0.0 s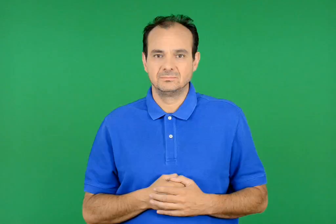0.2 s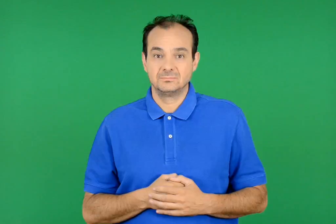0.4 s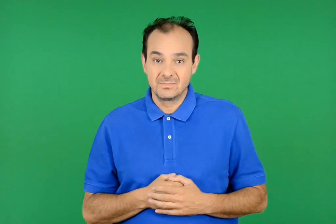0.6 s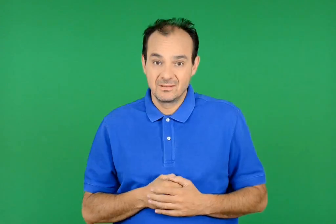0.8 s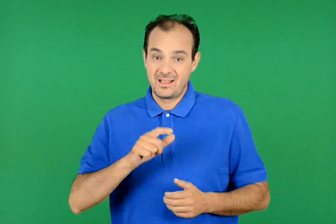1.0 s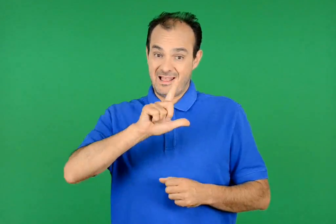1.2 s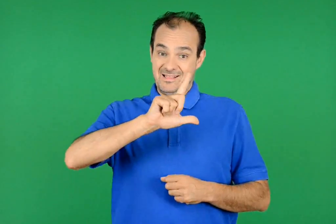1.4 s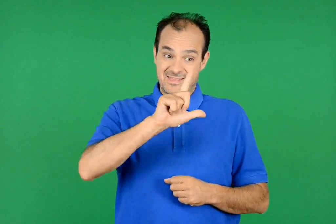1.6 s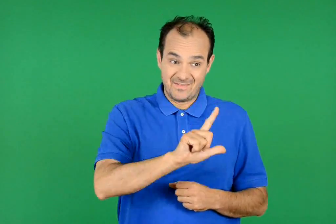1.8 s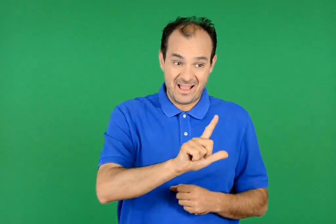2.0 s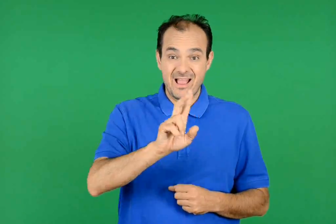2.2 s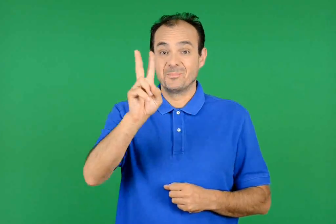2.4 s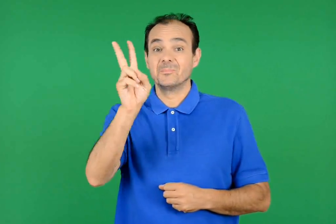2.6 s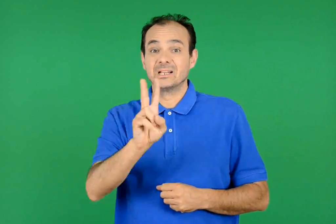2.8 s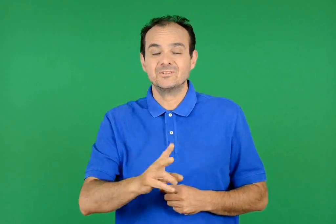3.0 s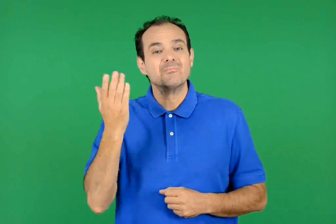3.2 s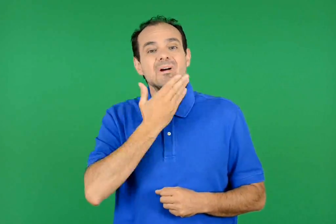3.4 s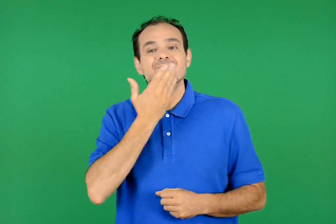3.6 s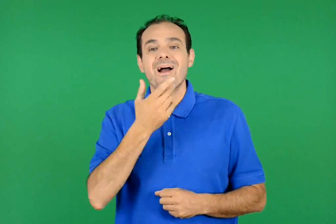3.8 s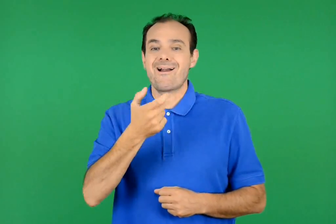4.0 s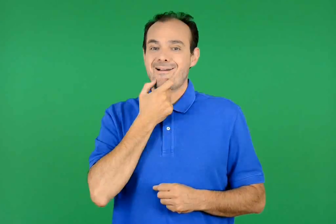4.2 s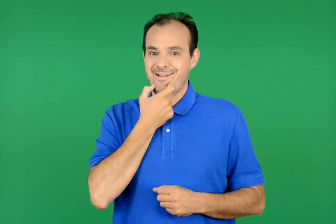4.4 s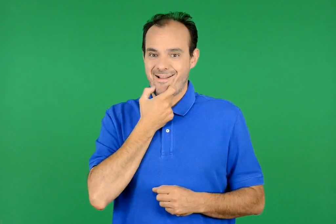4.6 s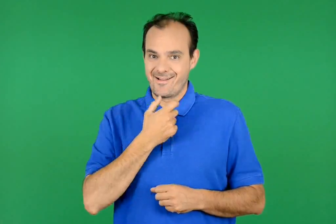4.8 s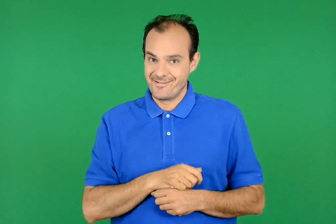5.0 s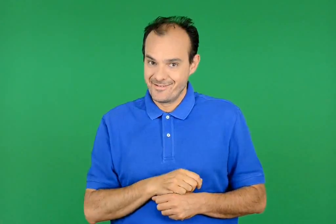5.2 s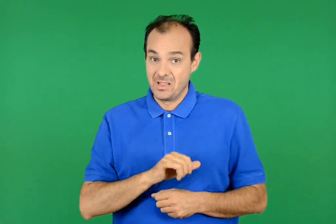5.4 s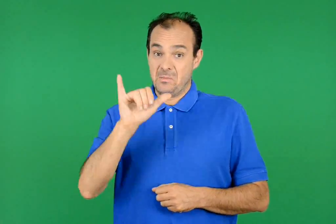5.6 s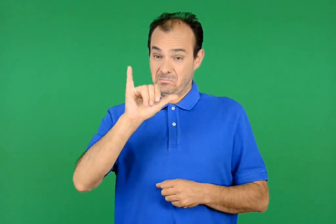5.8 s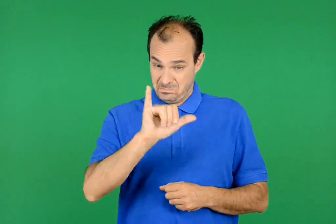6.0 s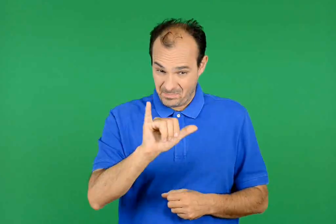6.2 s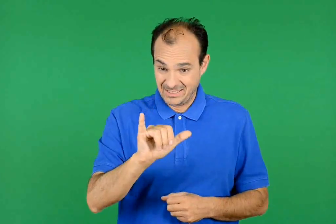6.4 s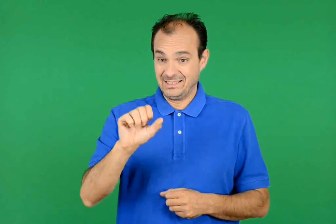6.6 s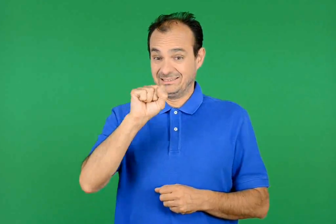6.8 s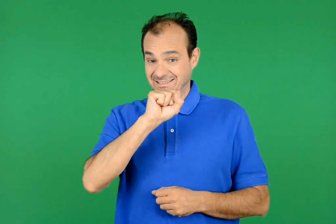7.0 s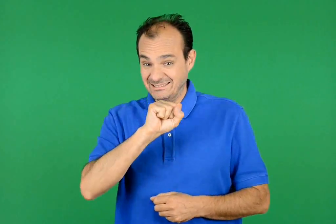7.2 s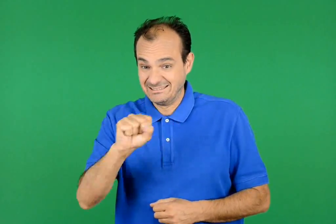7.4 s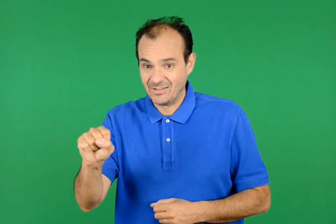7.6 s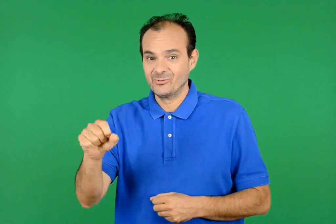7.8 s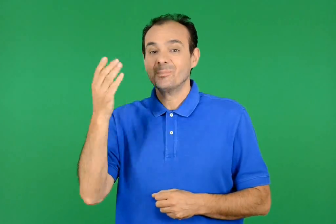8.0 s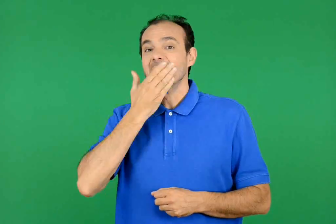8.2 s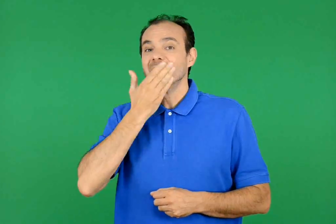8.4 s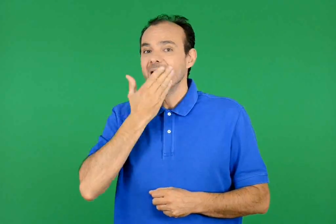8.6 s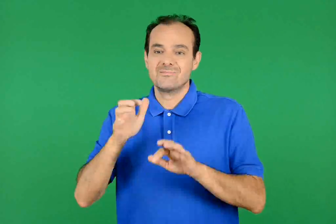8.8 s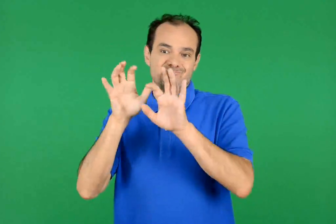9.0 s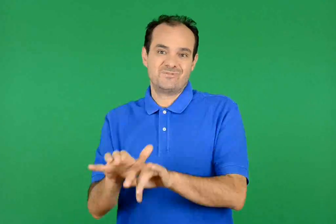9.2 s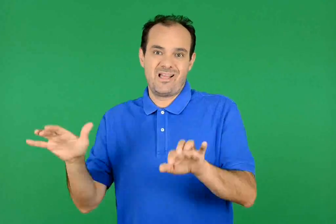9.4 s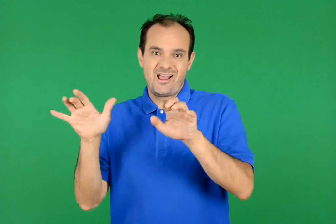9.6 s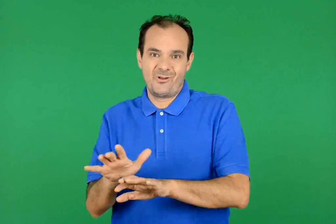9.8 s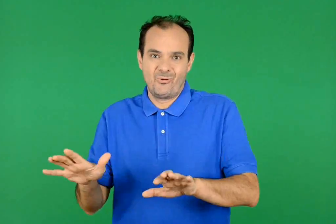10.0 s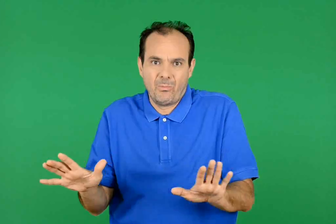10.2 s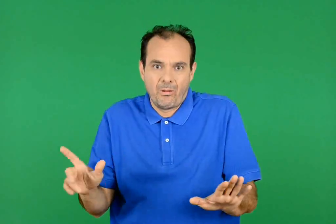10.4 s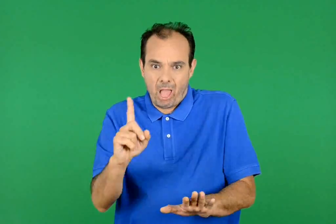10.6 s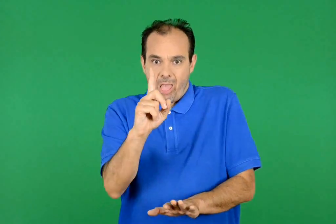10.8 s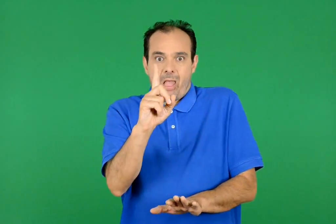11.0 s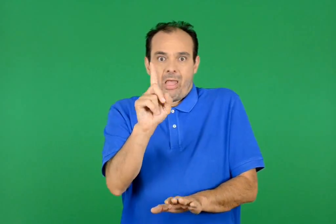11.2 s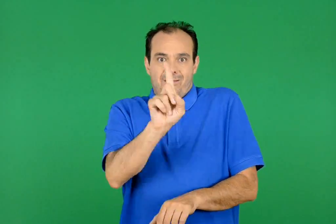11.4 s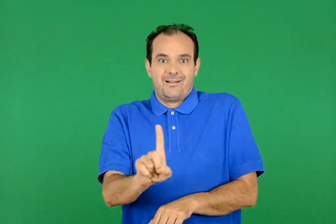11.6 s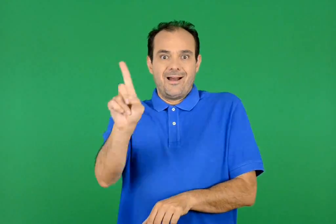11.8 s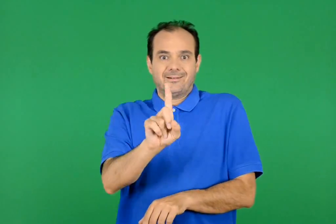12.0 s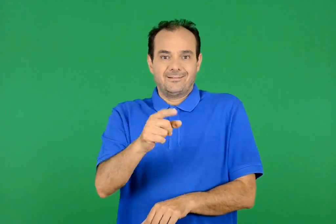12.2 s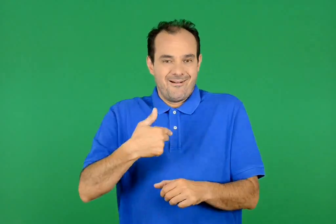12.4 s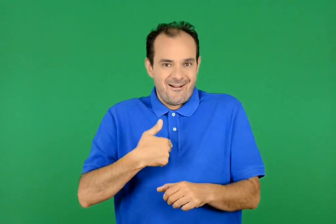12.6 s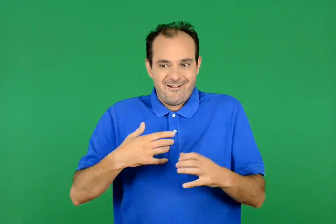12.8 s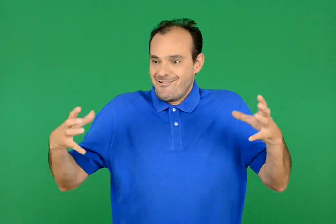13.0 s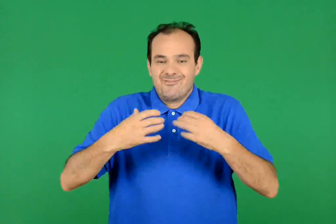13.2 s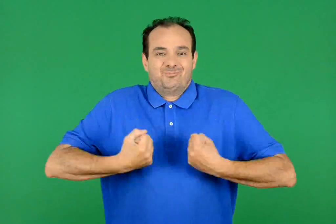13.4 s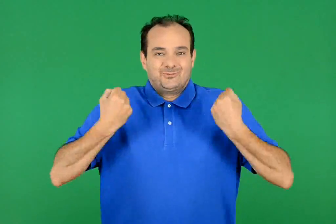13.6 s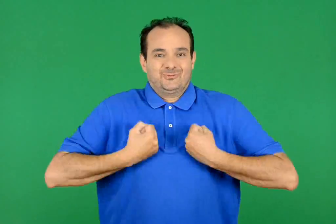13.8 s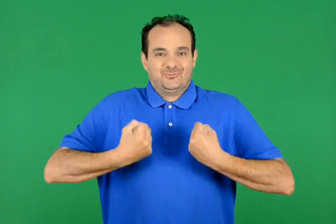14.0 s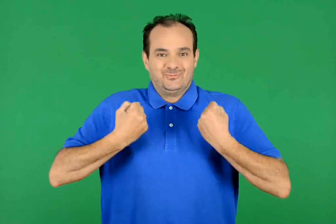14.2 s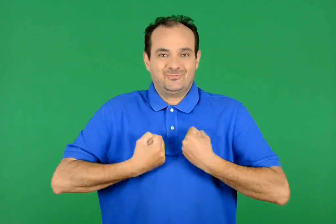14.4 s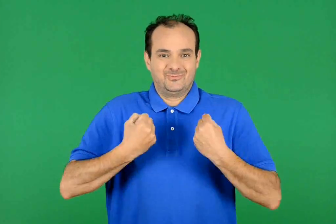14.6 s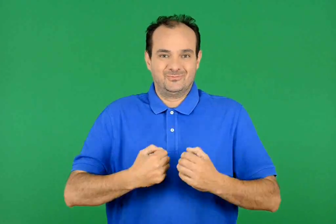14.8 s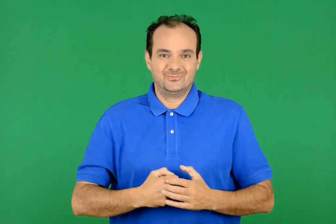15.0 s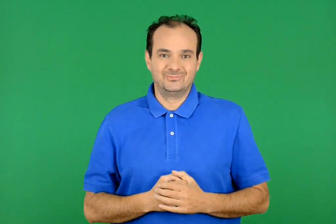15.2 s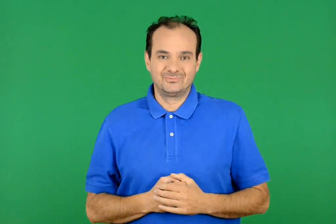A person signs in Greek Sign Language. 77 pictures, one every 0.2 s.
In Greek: τη δευτέρα έχω αγγλικά , και την παρασκευή . την πέμπτη και το σάββατο έχω πιάνο . μένει μόνο η κυριακή για να παίξουμε
